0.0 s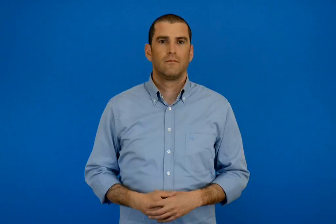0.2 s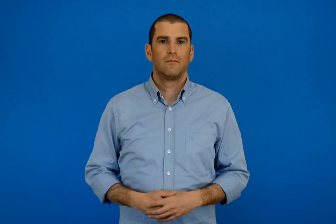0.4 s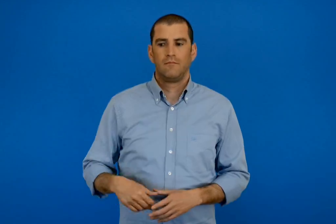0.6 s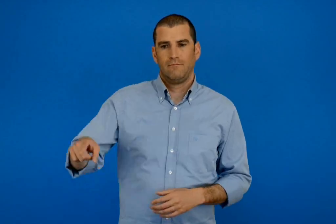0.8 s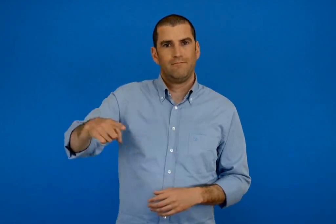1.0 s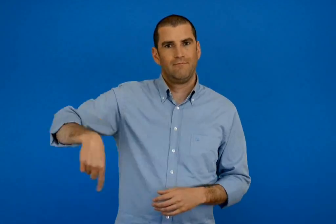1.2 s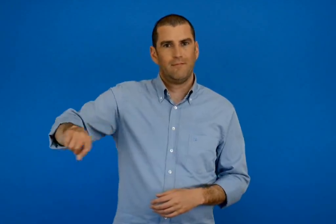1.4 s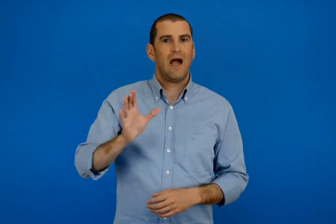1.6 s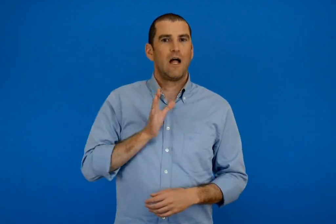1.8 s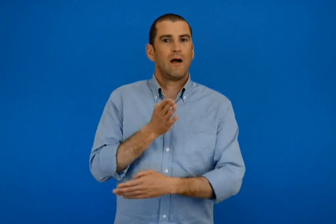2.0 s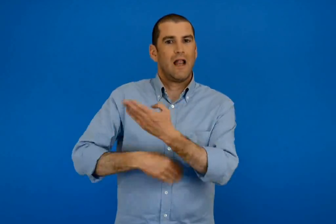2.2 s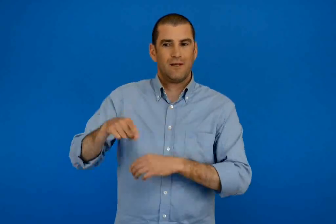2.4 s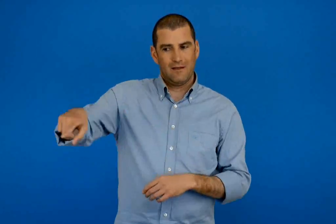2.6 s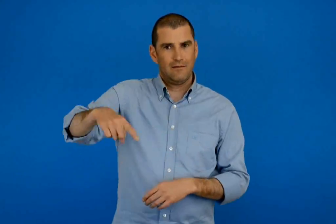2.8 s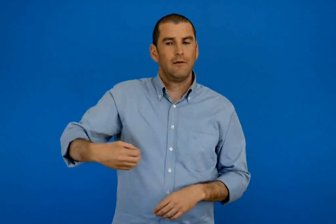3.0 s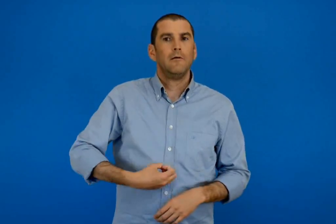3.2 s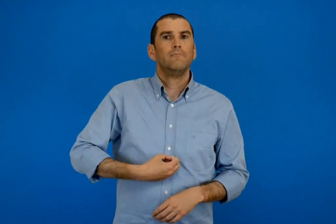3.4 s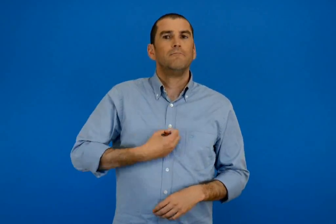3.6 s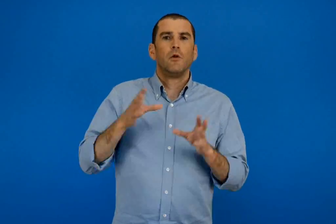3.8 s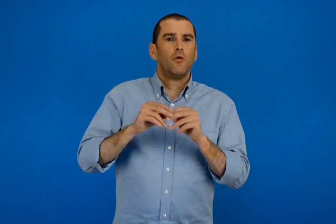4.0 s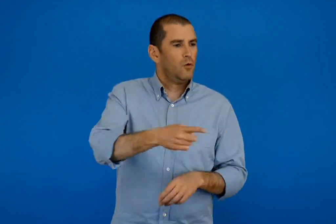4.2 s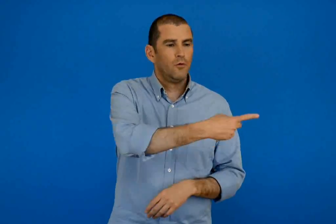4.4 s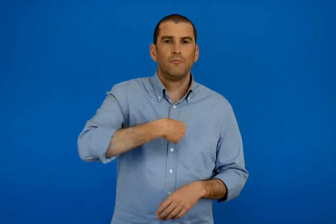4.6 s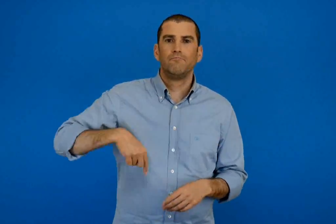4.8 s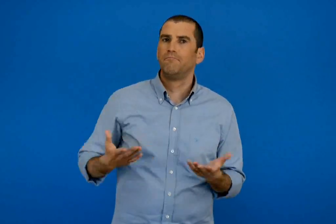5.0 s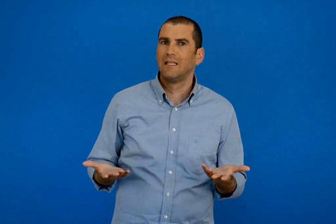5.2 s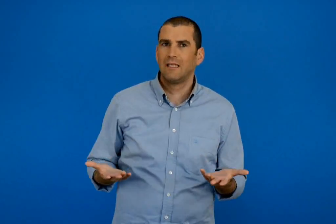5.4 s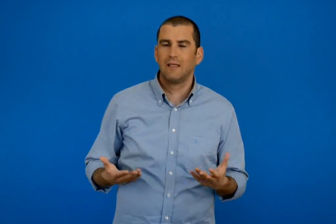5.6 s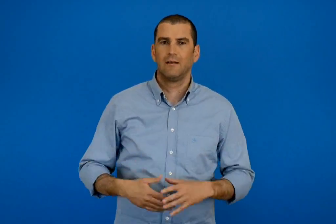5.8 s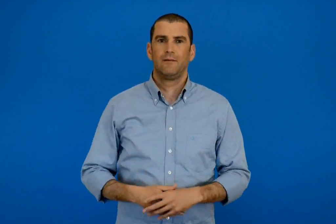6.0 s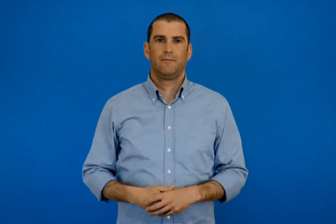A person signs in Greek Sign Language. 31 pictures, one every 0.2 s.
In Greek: τι αισθάνονται εκείνοι για µας ;
